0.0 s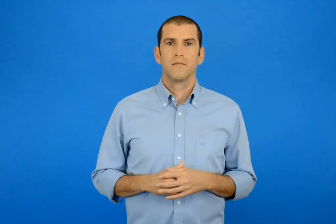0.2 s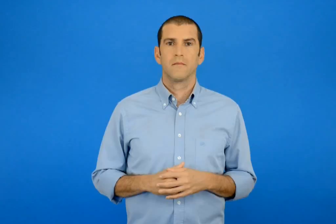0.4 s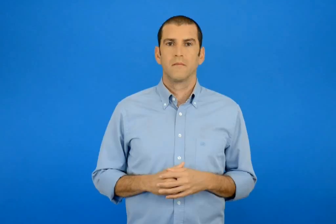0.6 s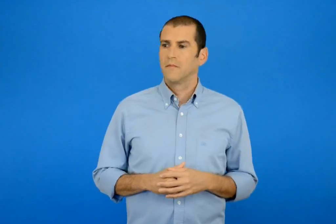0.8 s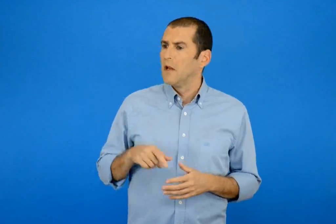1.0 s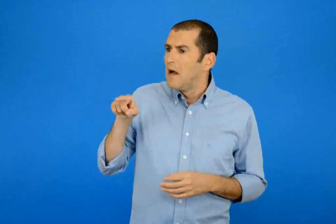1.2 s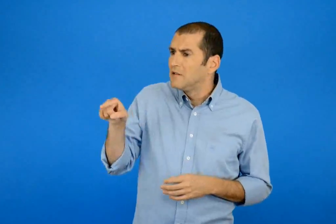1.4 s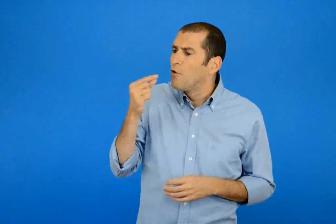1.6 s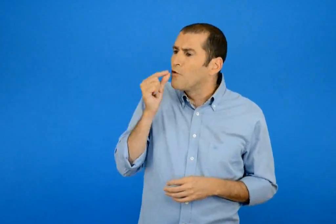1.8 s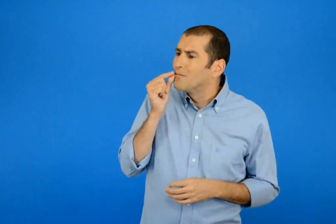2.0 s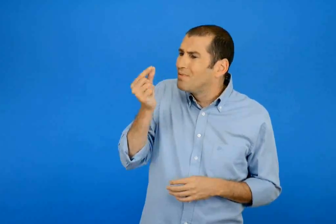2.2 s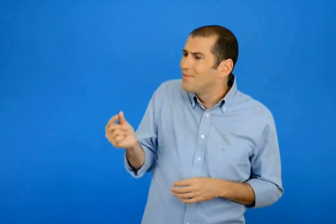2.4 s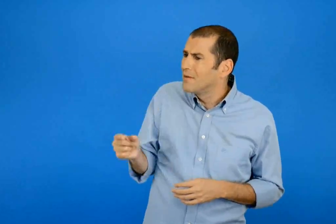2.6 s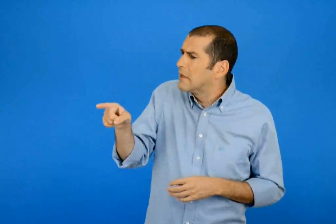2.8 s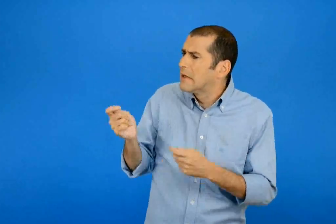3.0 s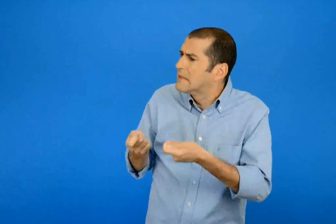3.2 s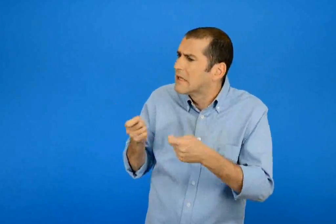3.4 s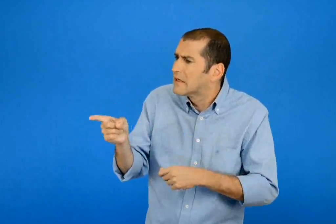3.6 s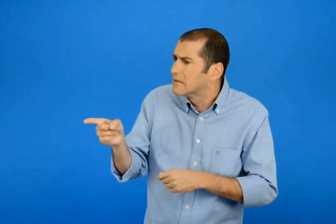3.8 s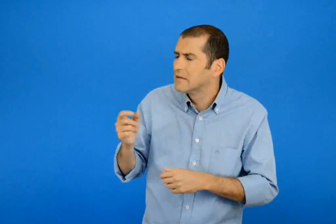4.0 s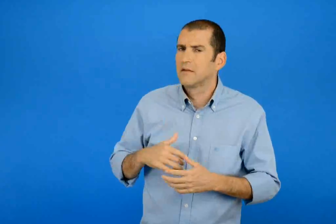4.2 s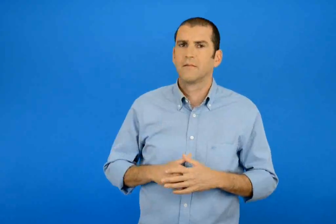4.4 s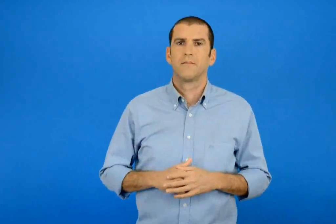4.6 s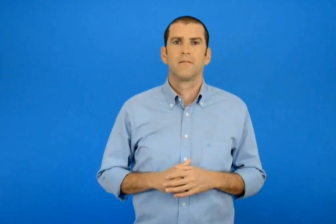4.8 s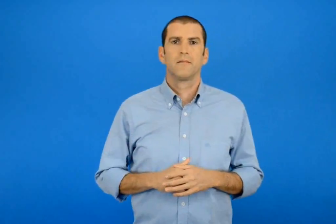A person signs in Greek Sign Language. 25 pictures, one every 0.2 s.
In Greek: εσύ τι έκανες όταν βγήκε το δόντι σου ;
